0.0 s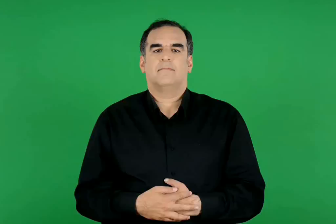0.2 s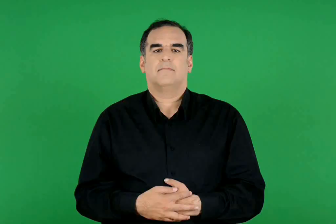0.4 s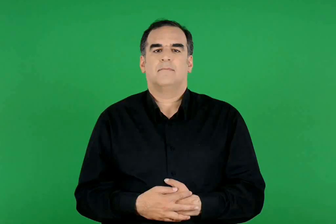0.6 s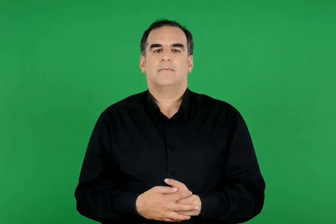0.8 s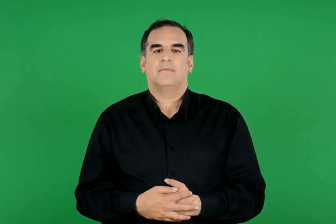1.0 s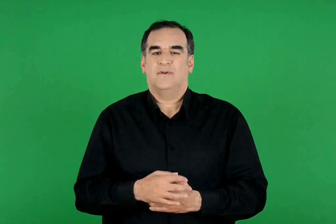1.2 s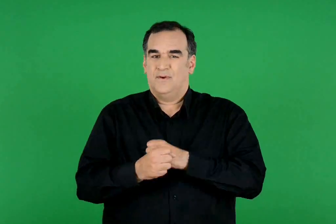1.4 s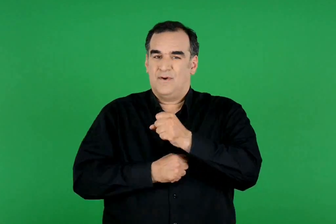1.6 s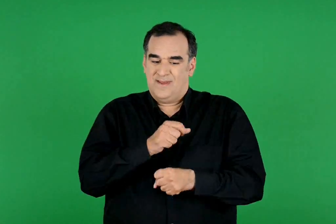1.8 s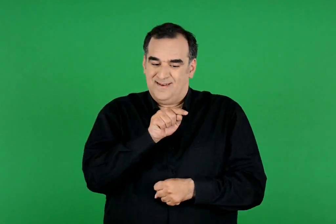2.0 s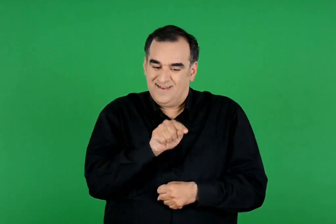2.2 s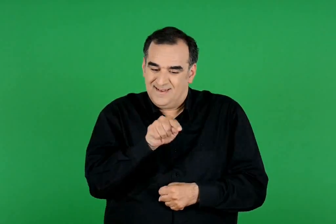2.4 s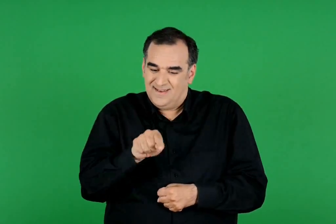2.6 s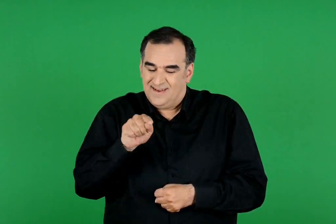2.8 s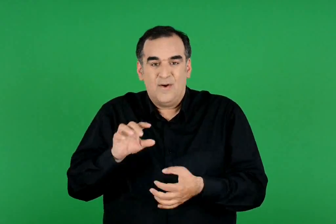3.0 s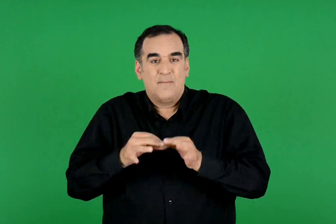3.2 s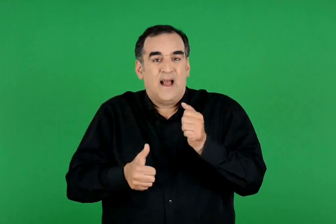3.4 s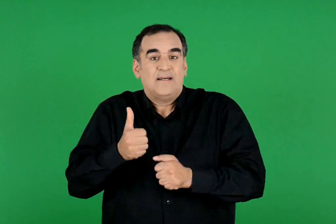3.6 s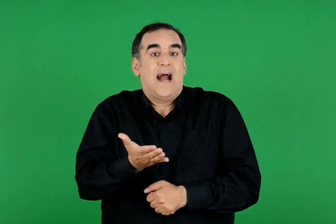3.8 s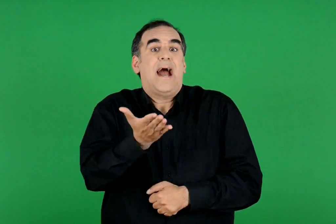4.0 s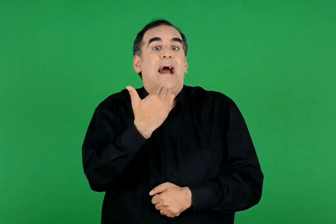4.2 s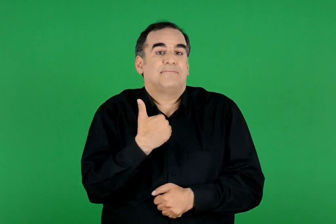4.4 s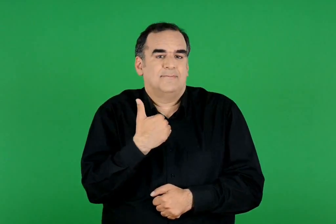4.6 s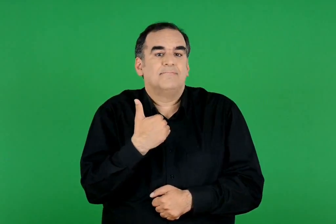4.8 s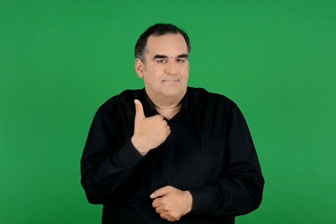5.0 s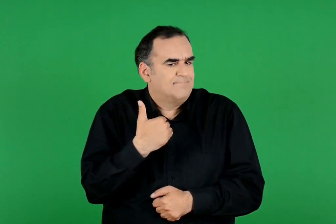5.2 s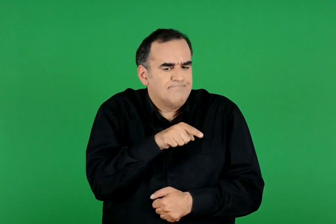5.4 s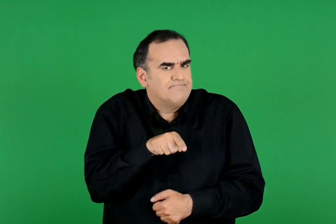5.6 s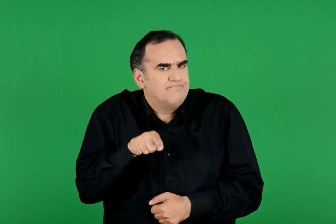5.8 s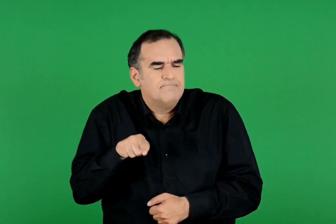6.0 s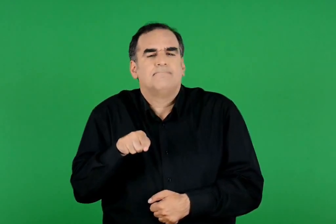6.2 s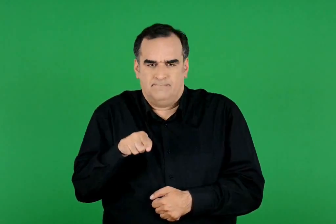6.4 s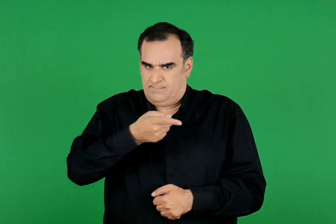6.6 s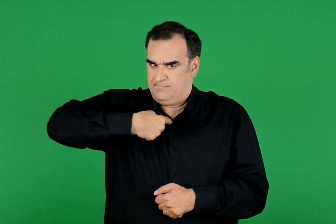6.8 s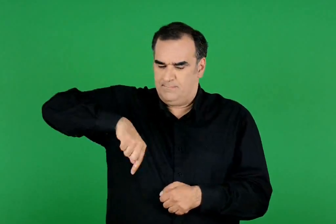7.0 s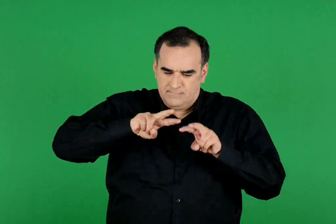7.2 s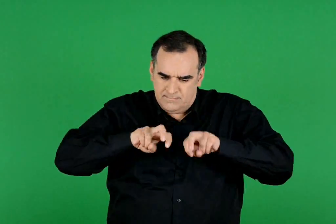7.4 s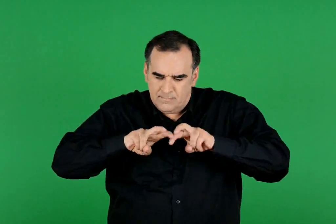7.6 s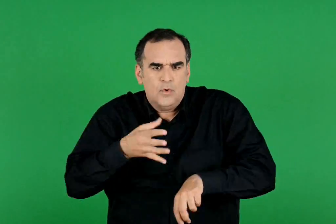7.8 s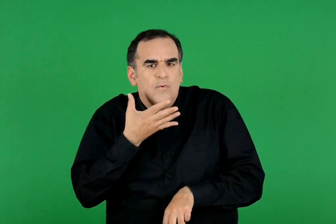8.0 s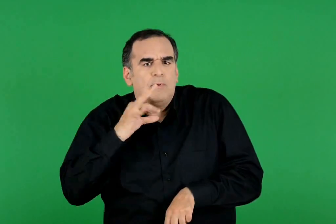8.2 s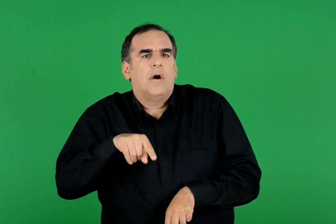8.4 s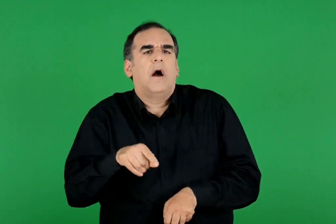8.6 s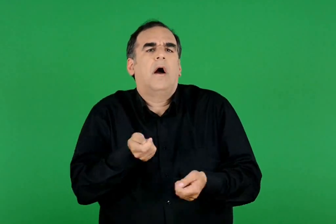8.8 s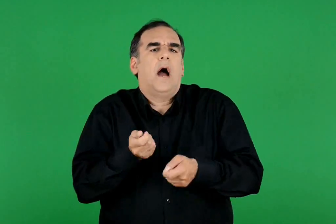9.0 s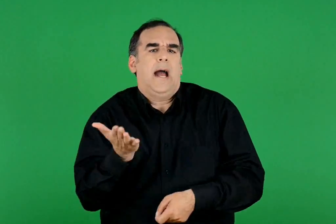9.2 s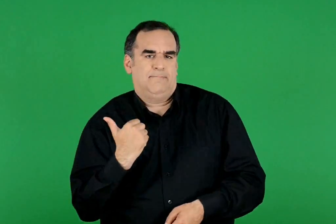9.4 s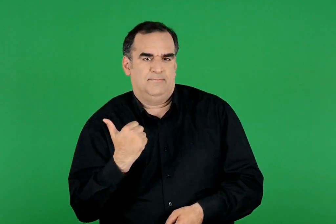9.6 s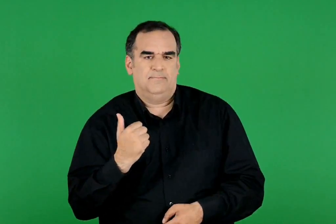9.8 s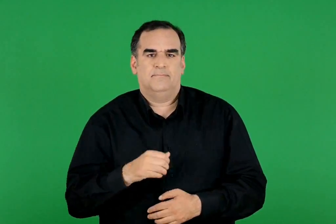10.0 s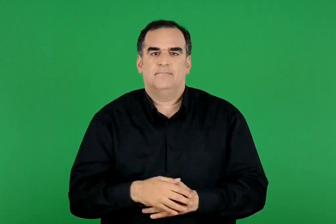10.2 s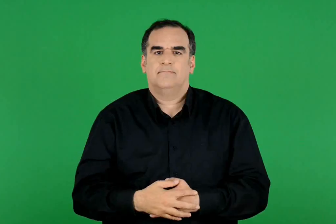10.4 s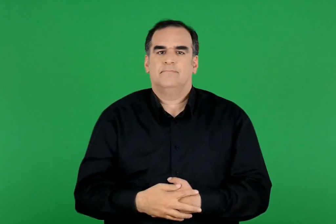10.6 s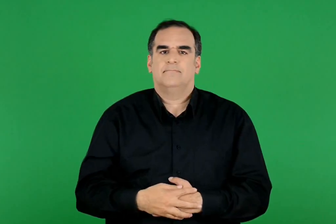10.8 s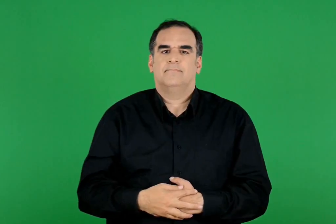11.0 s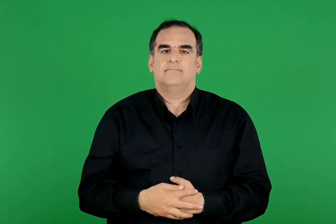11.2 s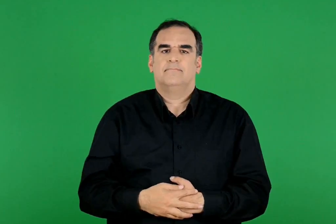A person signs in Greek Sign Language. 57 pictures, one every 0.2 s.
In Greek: ποιες χρονιές δεν έγιναν ολυμπιακοί αγώνες ; ερευνούμε για ποιους λόγους συνέβη αυτό
